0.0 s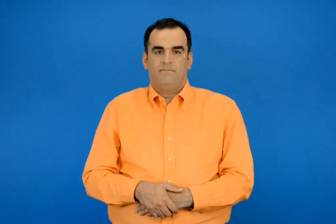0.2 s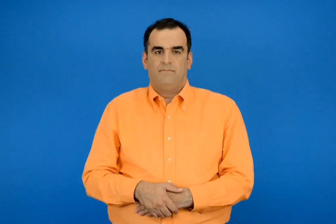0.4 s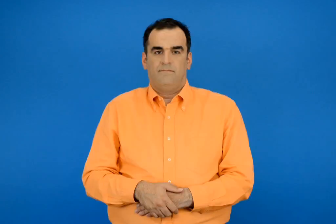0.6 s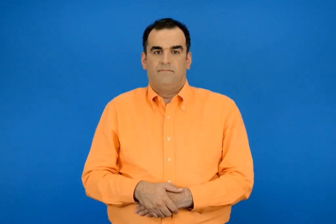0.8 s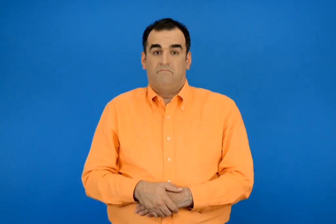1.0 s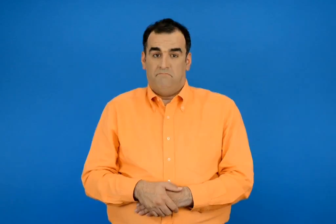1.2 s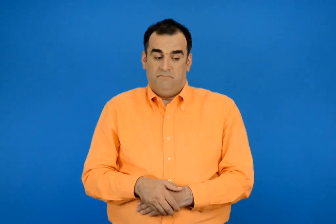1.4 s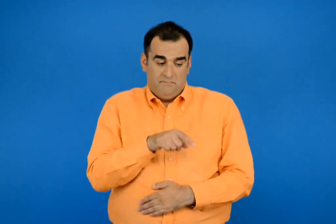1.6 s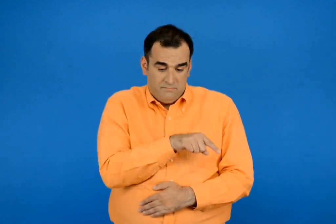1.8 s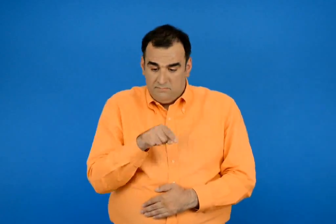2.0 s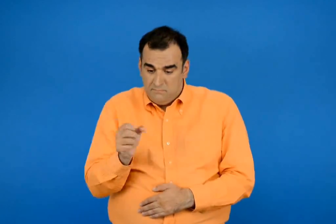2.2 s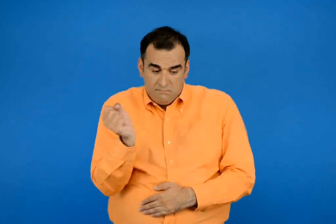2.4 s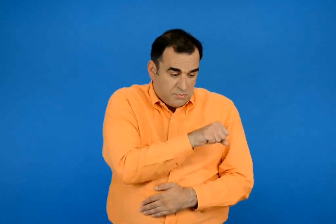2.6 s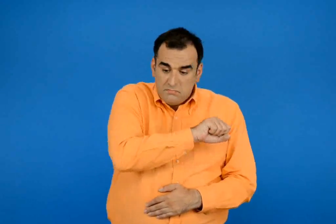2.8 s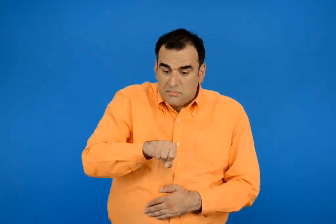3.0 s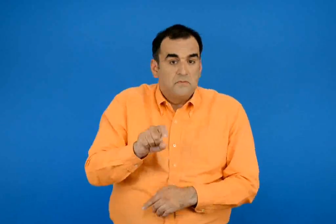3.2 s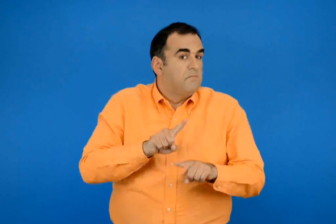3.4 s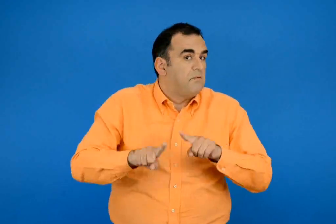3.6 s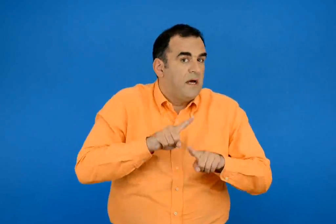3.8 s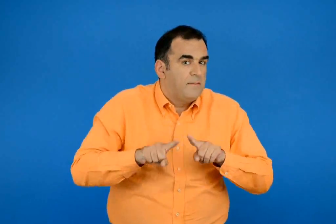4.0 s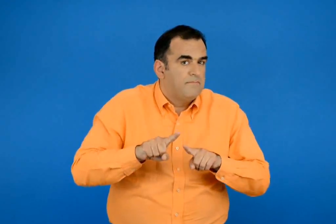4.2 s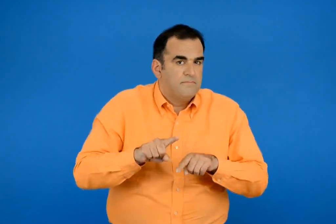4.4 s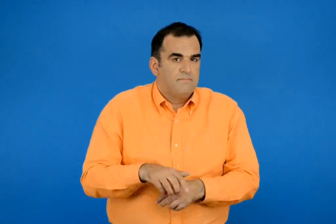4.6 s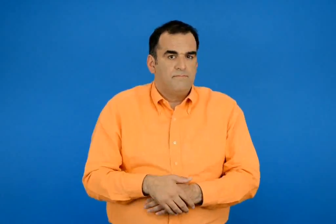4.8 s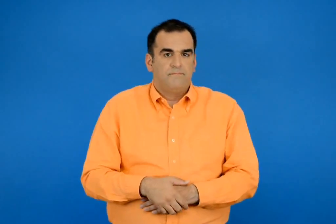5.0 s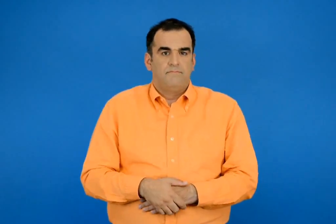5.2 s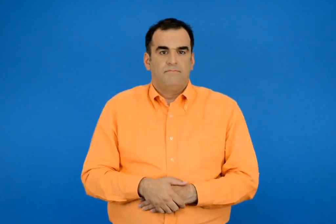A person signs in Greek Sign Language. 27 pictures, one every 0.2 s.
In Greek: ποιά έχει τα περισσότερα ;
